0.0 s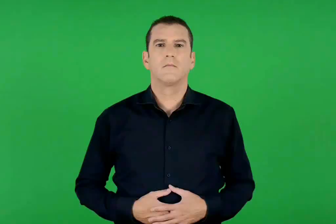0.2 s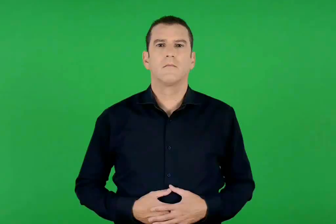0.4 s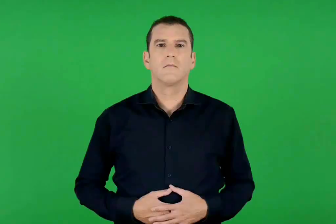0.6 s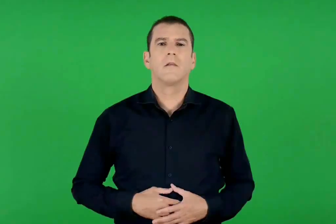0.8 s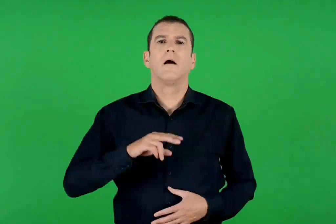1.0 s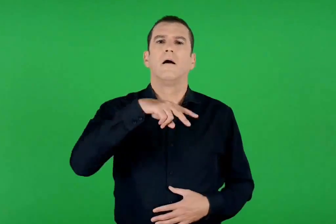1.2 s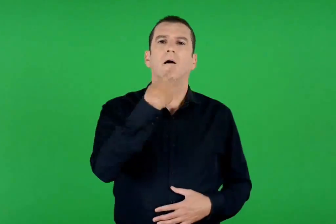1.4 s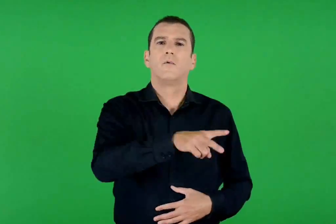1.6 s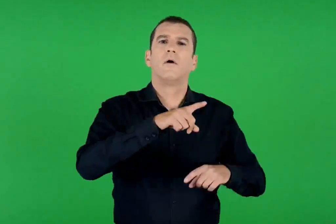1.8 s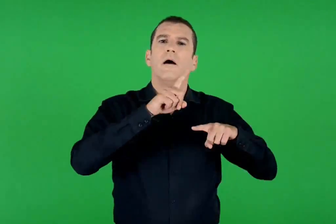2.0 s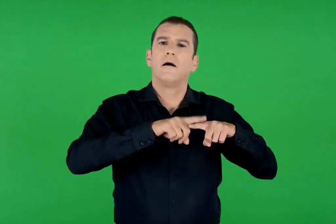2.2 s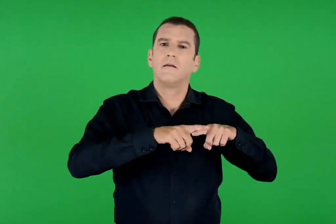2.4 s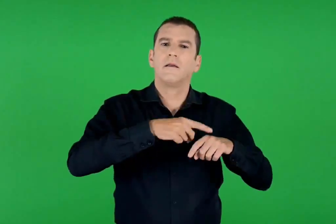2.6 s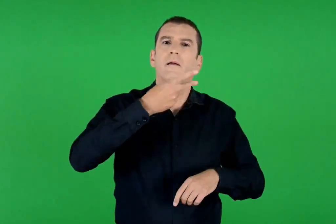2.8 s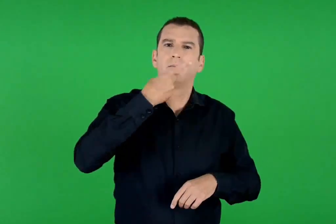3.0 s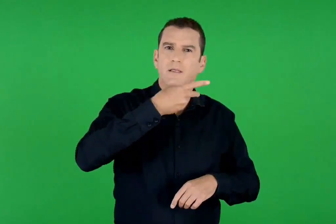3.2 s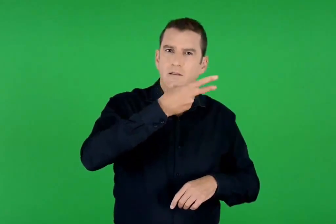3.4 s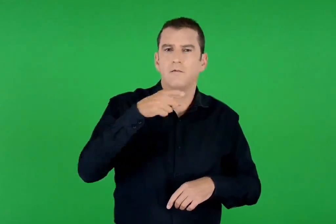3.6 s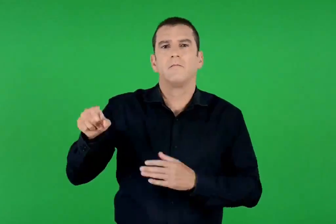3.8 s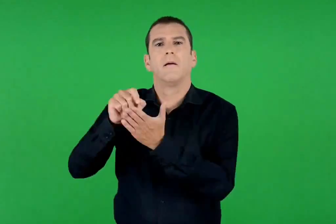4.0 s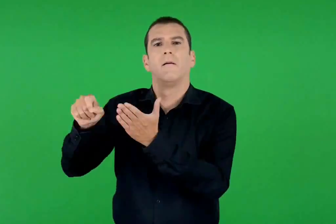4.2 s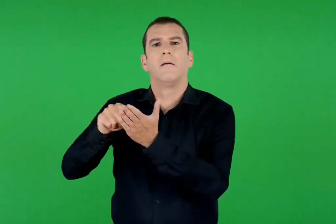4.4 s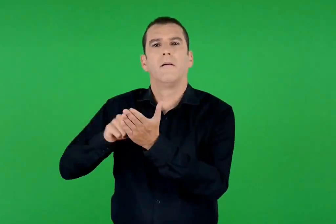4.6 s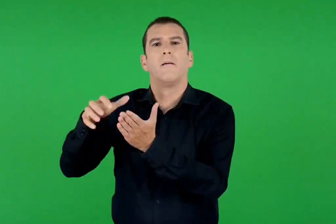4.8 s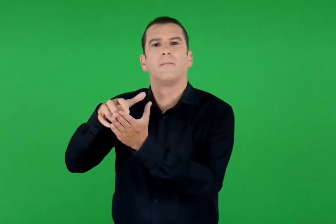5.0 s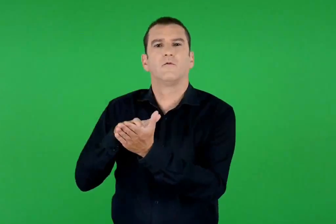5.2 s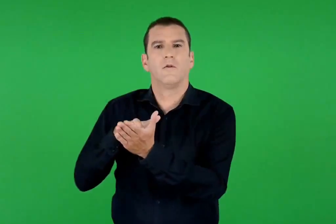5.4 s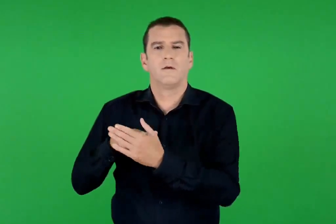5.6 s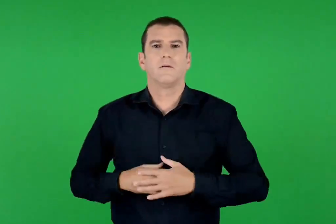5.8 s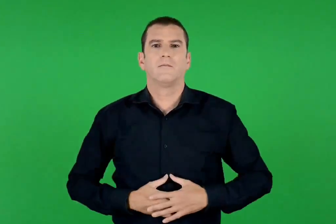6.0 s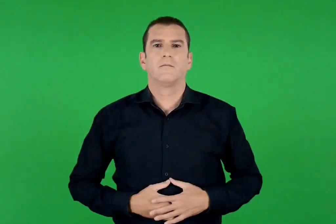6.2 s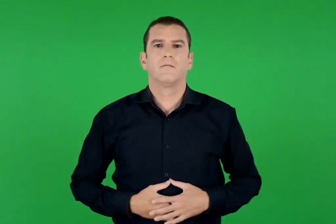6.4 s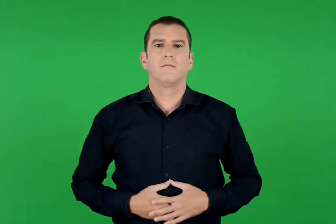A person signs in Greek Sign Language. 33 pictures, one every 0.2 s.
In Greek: από την ελληνική ποίηση και πεζογραφία
